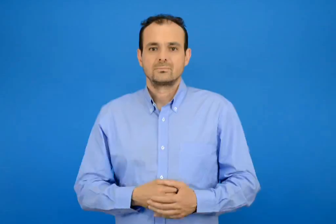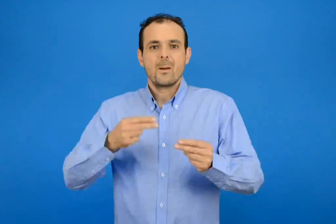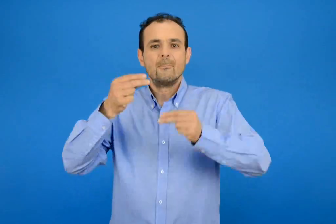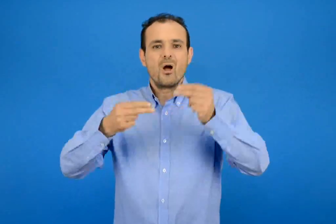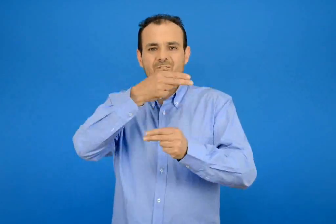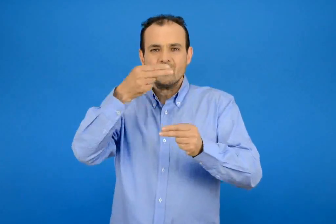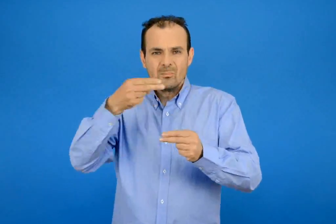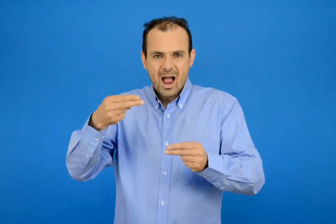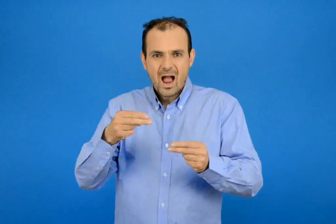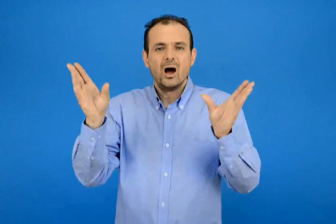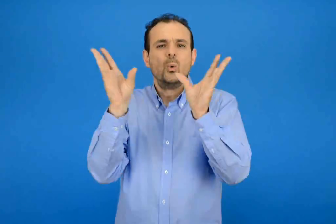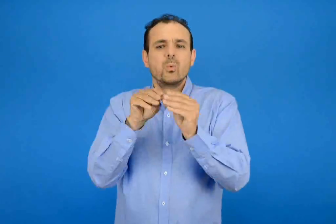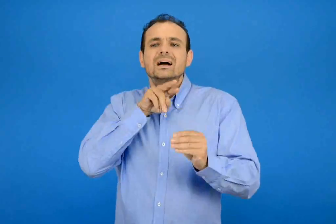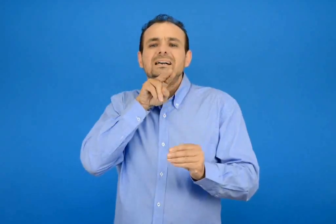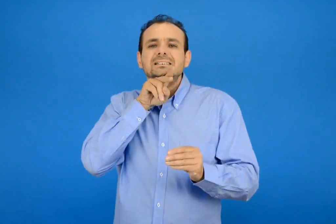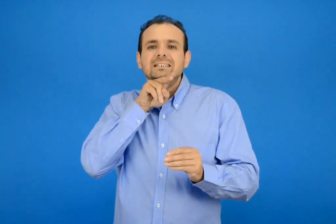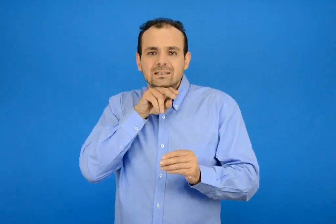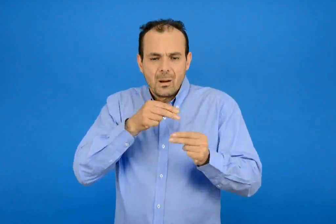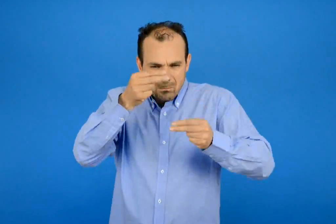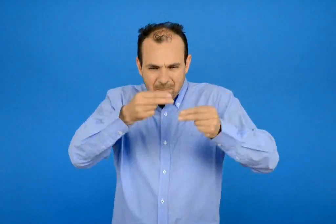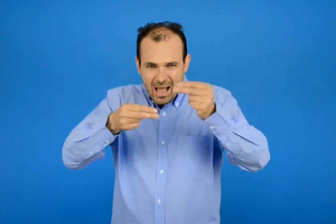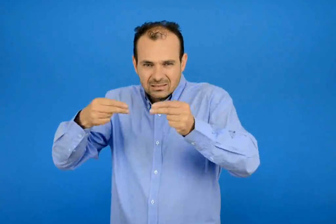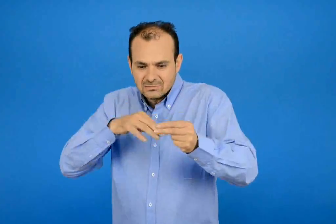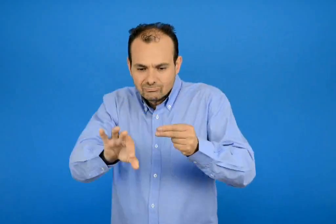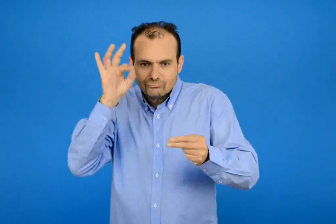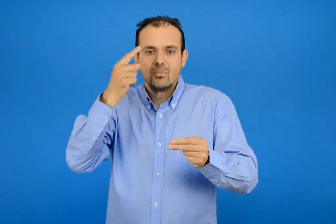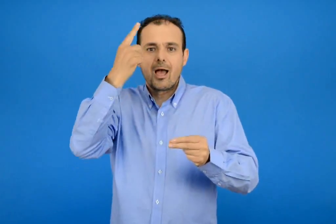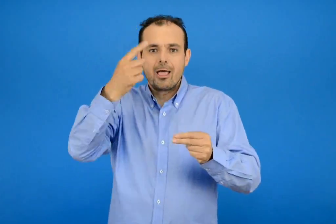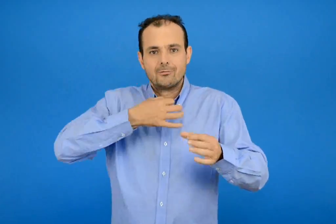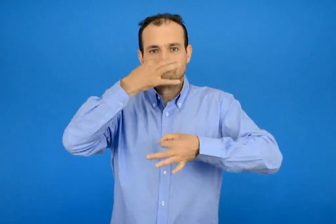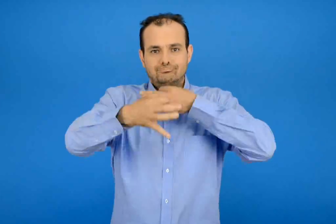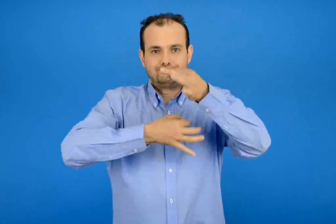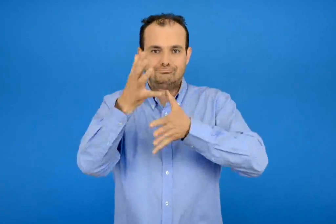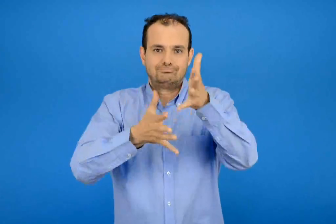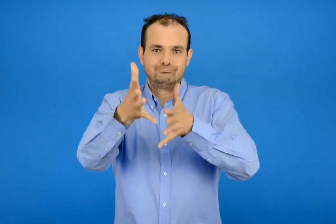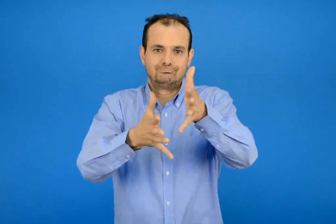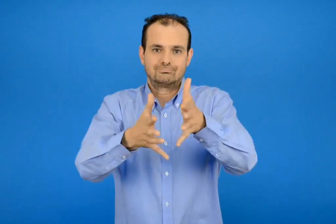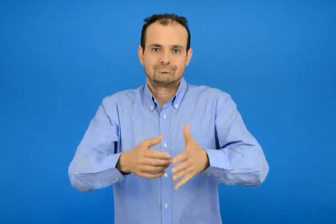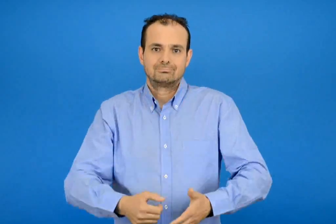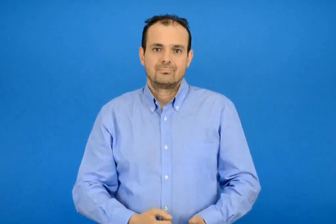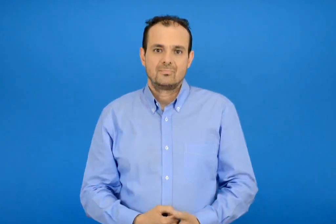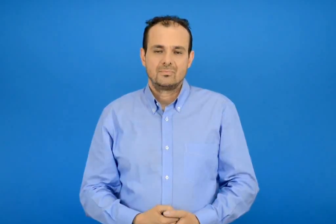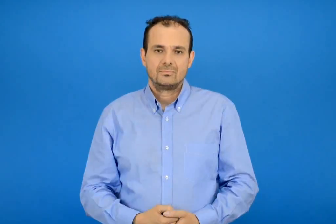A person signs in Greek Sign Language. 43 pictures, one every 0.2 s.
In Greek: διηγούμαι ένα πρόβλημα για τα κατσικάκια που αντιστοιχεί στις παρακάτω πράξεις
